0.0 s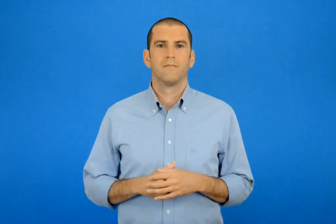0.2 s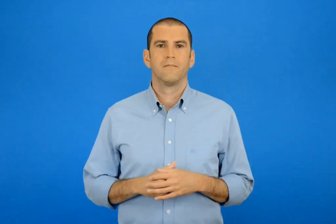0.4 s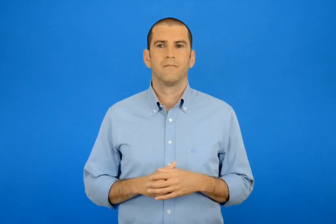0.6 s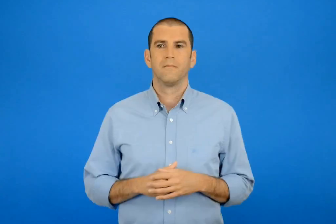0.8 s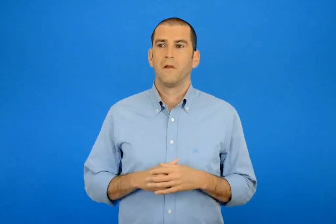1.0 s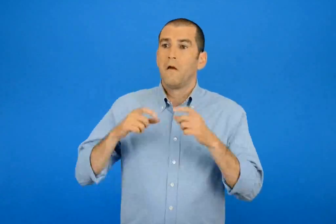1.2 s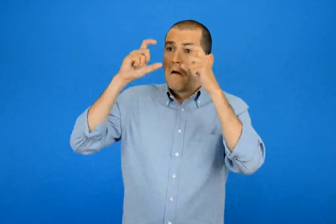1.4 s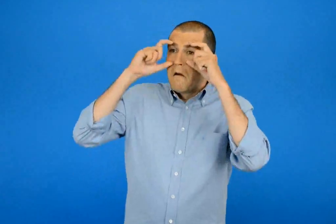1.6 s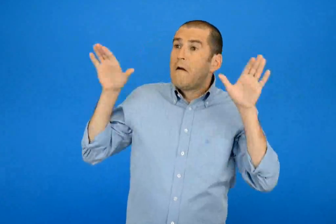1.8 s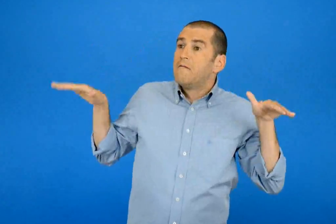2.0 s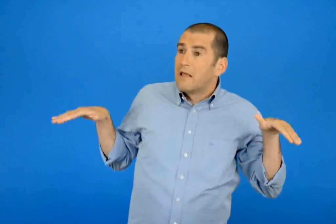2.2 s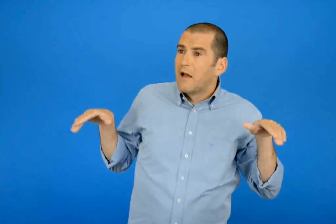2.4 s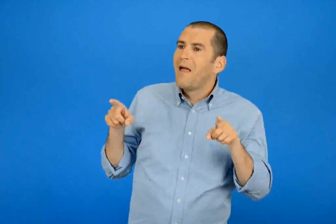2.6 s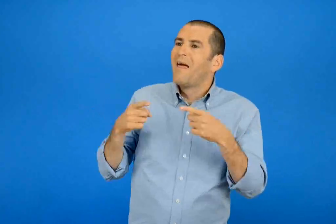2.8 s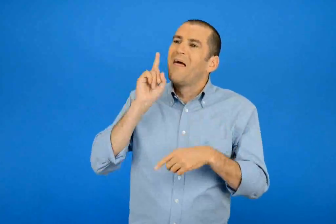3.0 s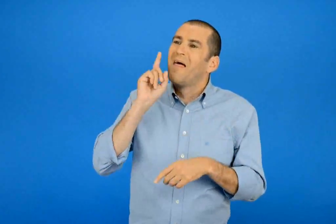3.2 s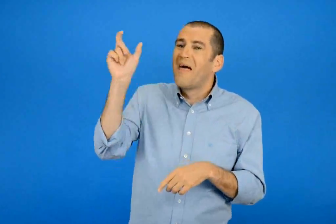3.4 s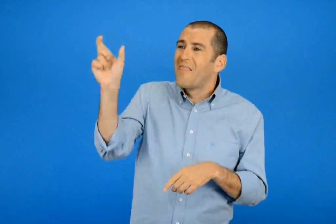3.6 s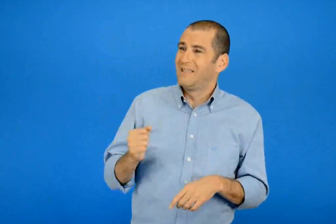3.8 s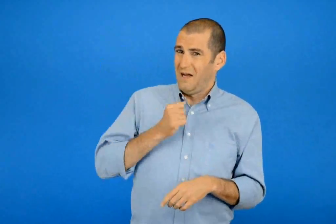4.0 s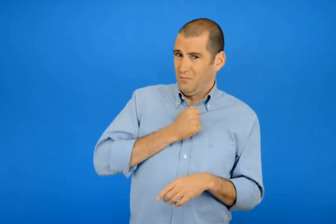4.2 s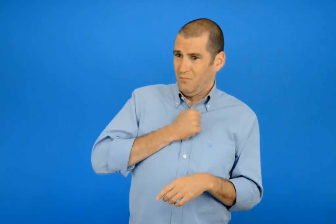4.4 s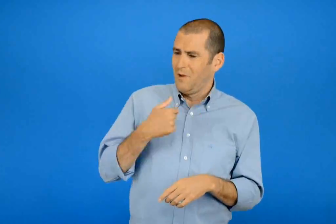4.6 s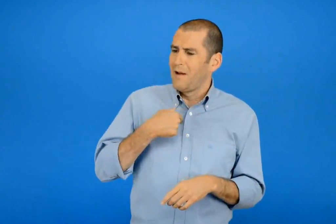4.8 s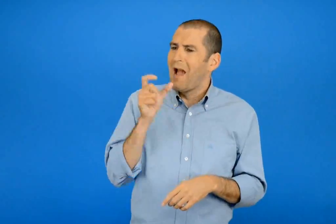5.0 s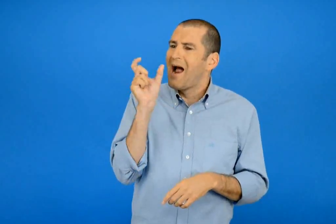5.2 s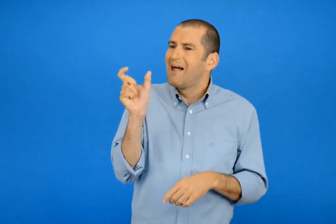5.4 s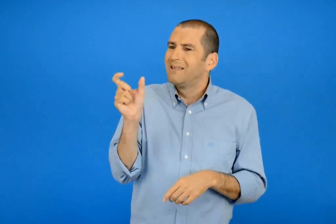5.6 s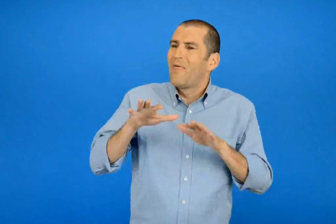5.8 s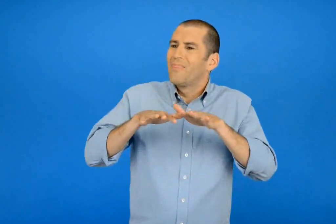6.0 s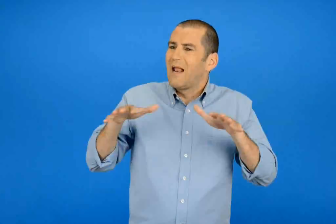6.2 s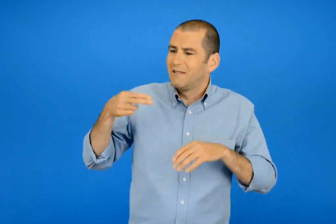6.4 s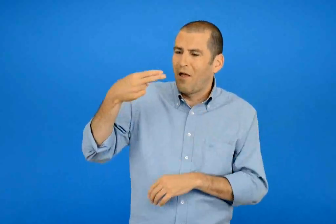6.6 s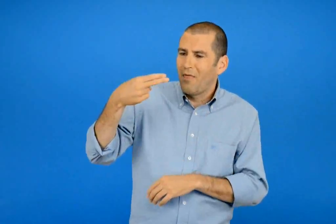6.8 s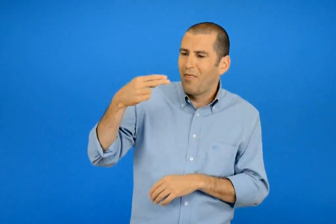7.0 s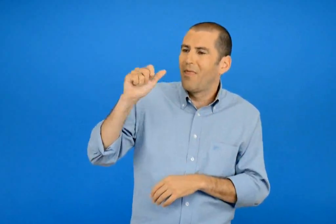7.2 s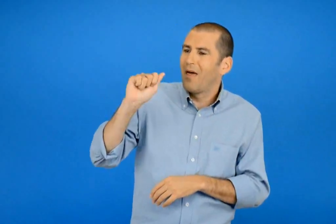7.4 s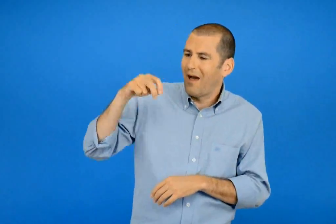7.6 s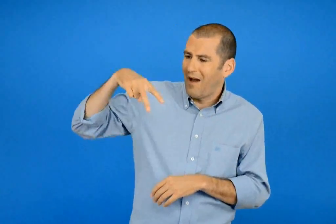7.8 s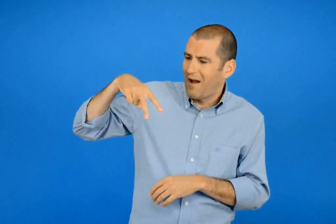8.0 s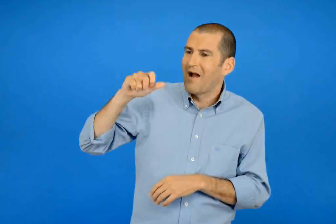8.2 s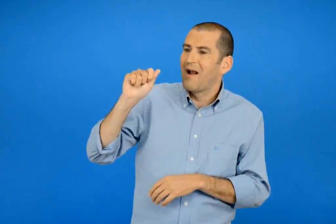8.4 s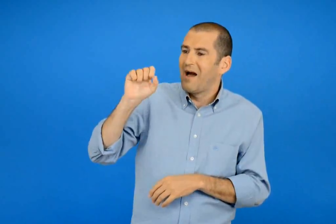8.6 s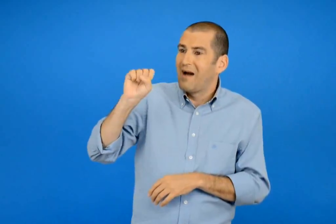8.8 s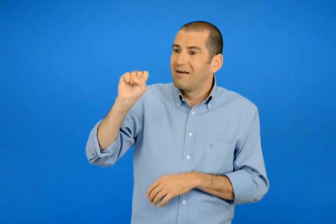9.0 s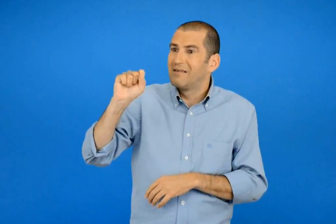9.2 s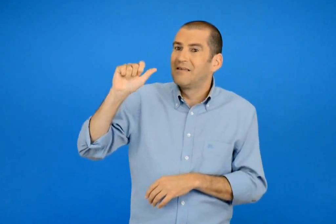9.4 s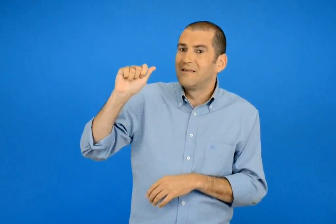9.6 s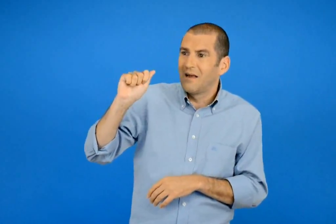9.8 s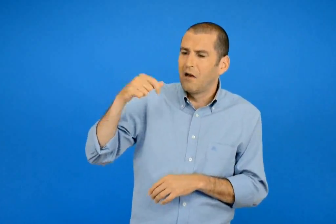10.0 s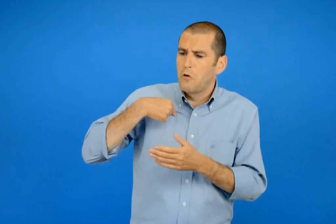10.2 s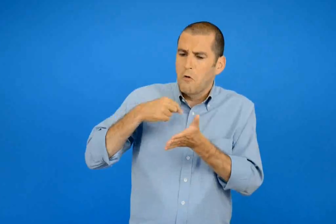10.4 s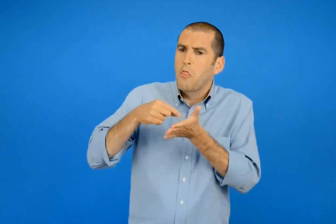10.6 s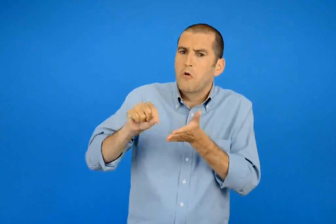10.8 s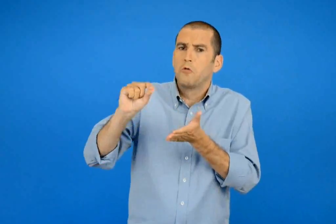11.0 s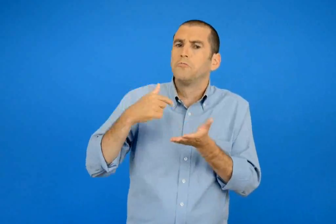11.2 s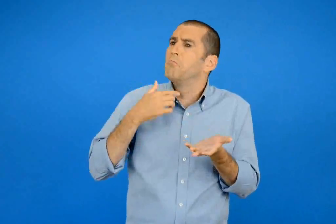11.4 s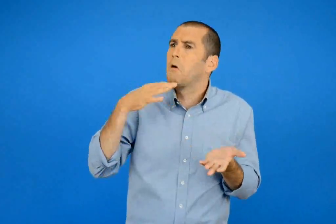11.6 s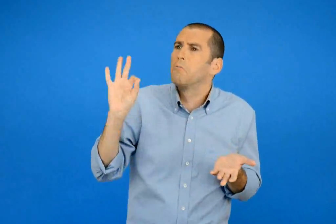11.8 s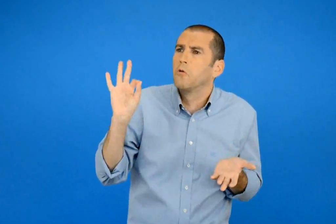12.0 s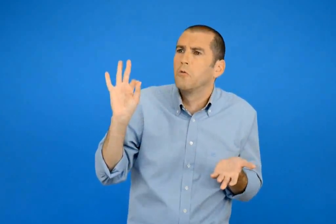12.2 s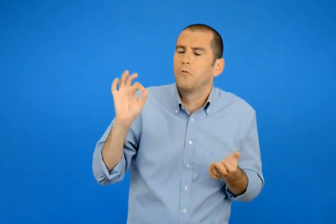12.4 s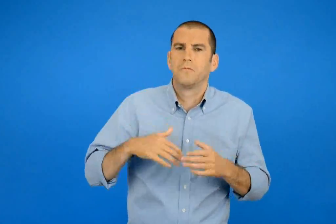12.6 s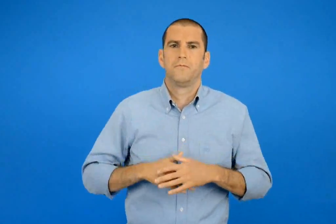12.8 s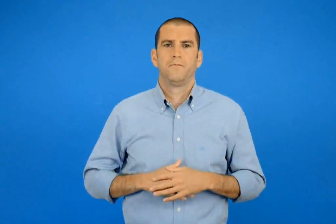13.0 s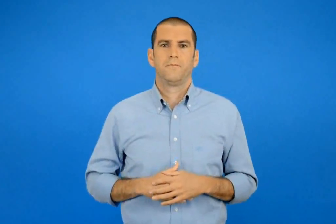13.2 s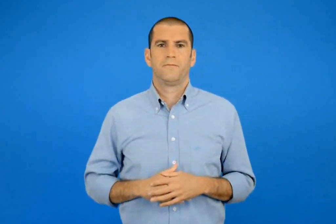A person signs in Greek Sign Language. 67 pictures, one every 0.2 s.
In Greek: βάγια γιατί η δασκάλα μου διόρθωσε τη λέξη θαλασα ;
